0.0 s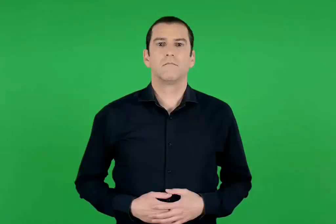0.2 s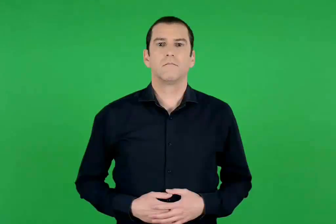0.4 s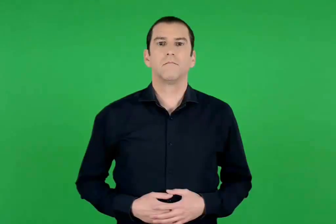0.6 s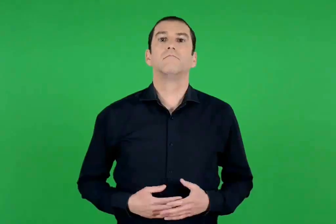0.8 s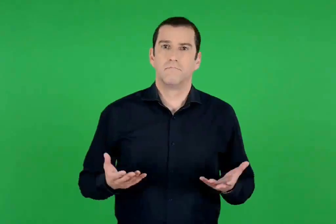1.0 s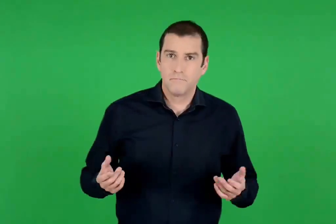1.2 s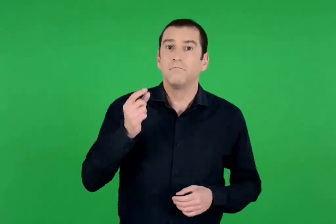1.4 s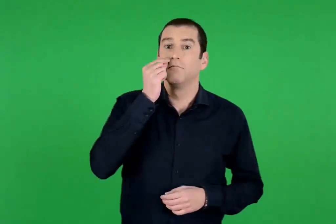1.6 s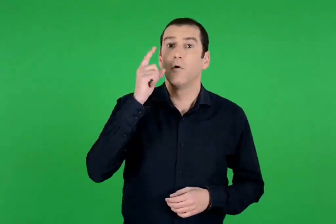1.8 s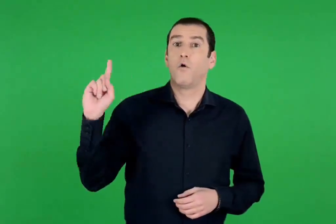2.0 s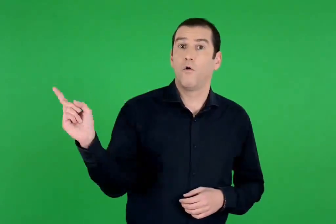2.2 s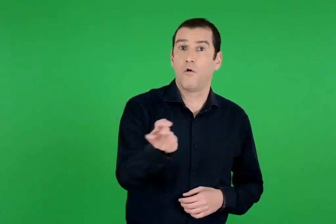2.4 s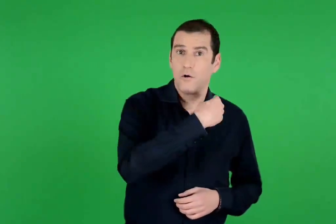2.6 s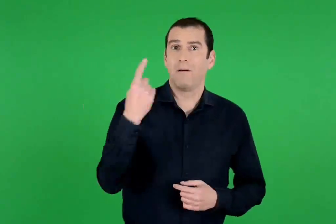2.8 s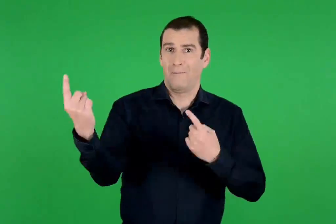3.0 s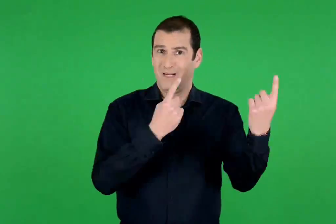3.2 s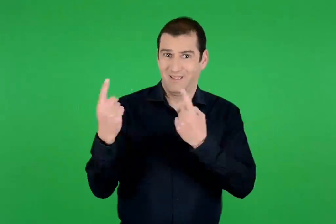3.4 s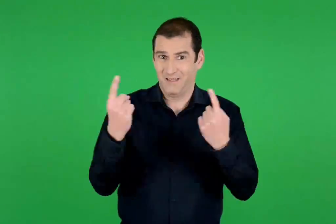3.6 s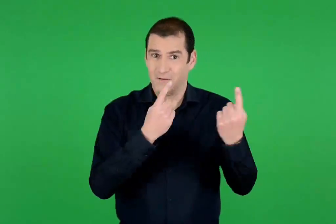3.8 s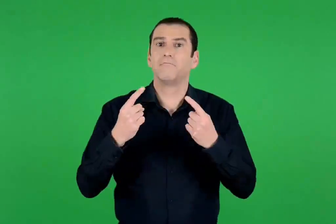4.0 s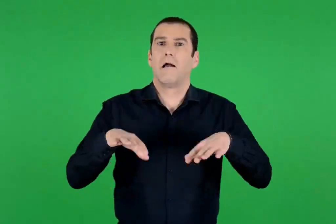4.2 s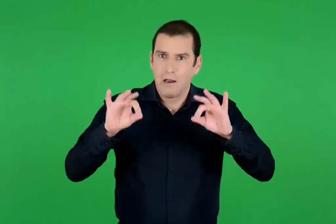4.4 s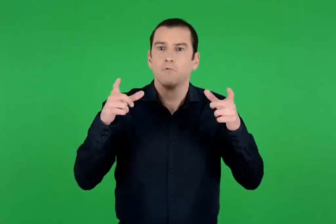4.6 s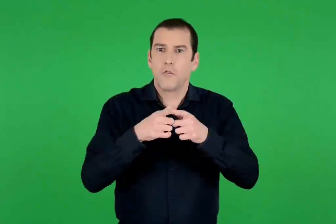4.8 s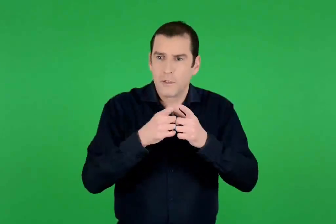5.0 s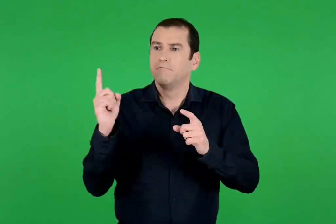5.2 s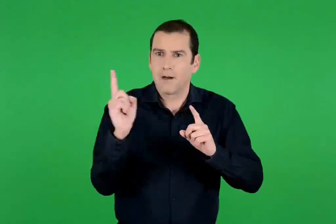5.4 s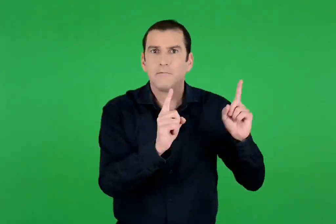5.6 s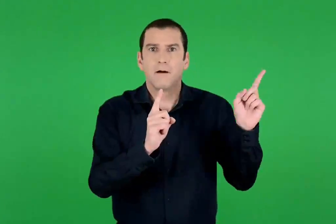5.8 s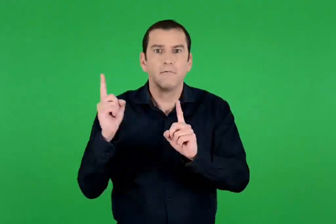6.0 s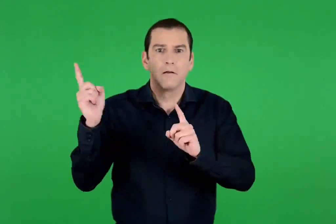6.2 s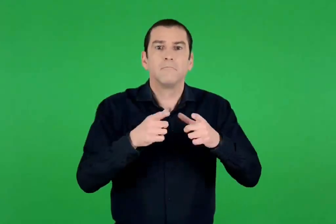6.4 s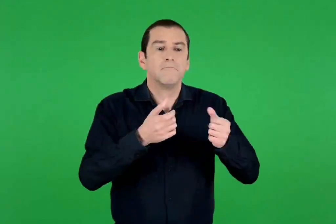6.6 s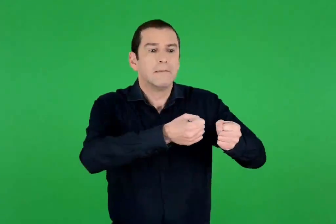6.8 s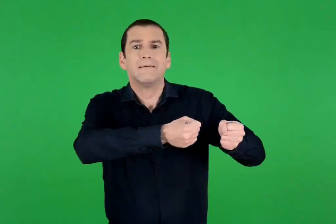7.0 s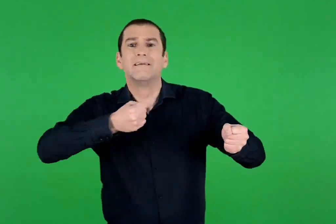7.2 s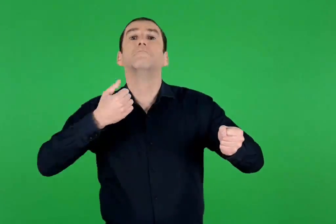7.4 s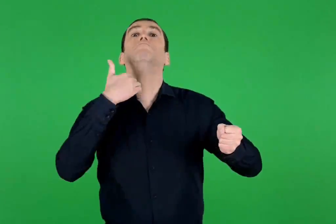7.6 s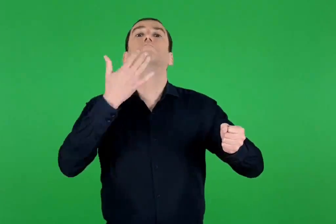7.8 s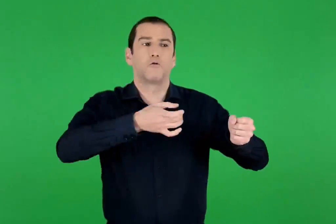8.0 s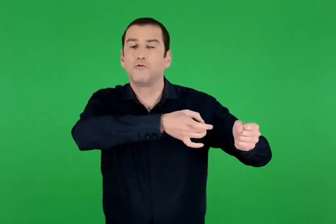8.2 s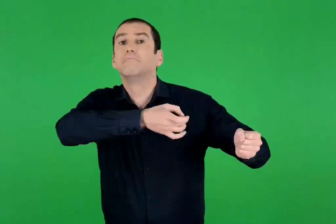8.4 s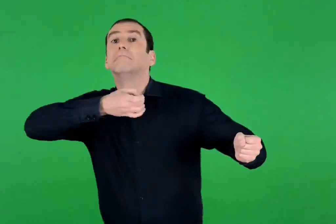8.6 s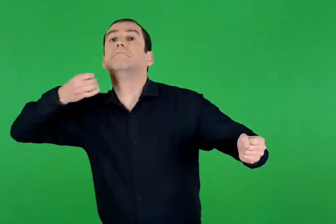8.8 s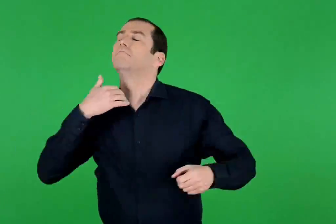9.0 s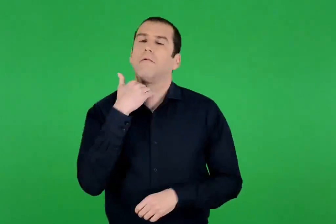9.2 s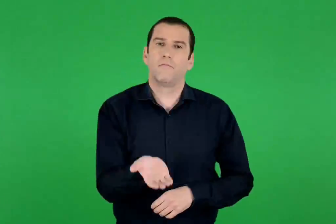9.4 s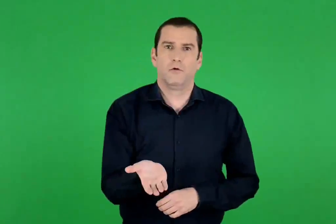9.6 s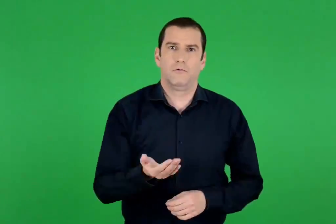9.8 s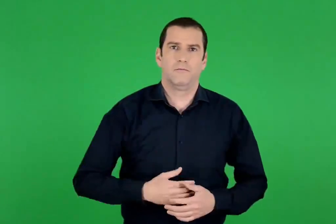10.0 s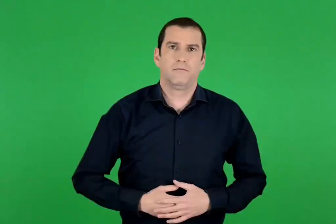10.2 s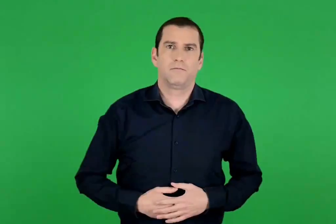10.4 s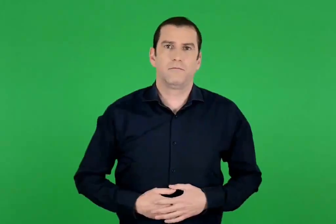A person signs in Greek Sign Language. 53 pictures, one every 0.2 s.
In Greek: άρχισαν τότε όλοι οι μνηστήρες , ο ένας μετά τον άλλο , να δοκιμάζουν , μα κανείς δεν μπόρεσε να τεντώσει τη χορδή
